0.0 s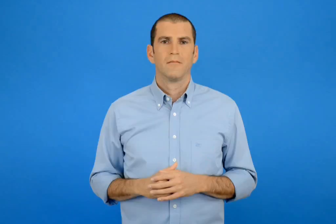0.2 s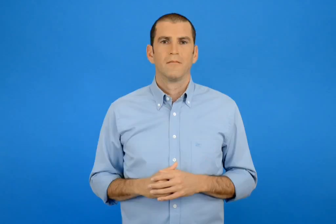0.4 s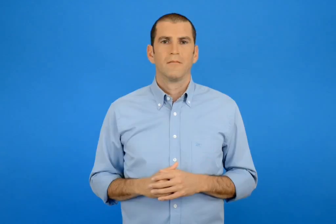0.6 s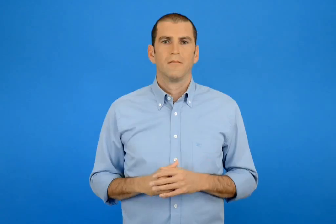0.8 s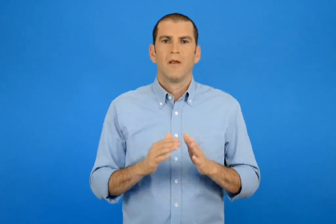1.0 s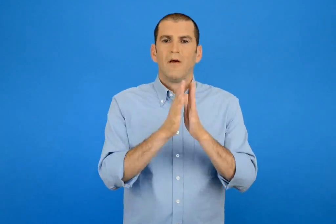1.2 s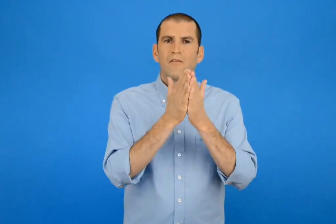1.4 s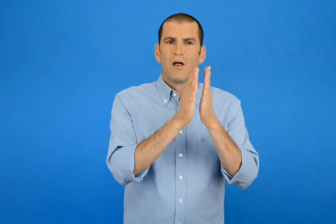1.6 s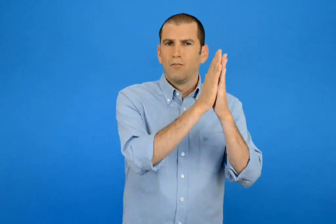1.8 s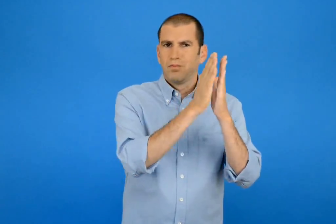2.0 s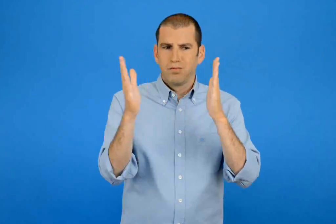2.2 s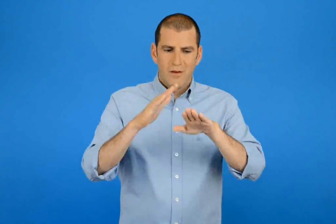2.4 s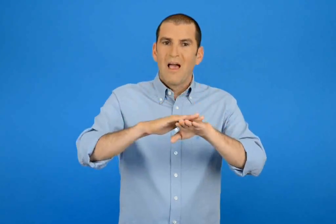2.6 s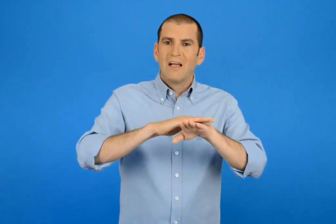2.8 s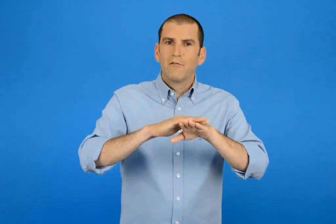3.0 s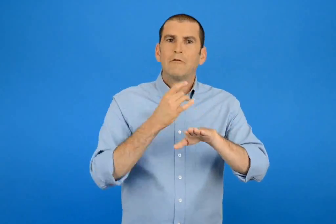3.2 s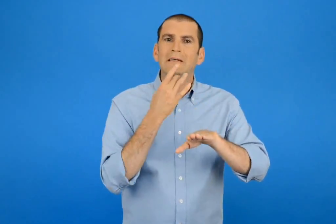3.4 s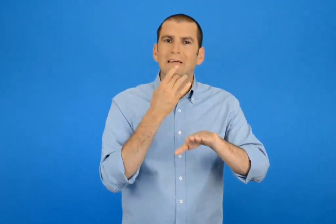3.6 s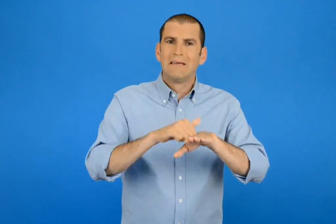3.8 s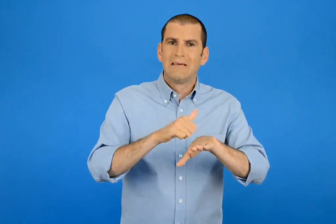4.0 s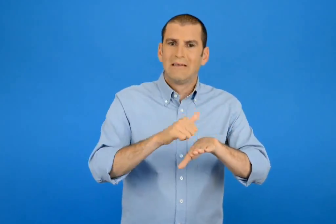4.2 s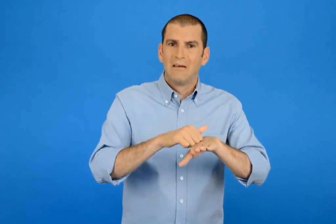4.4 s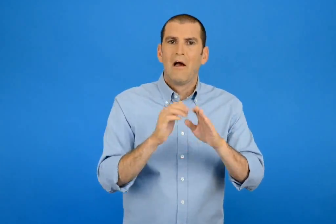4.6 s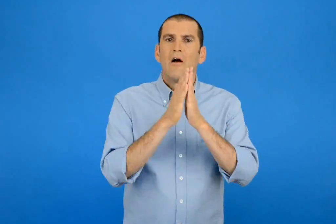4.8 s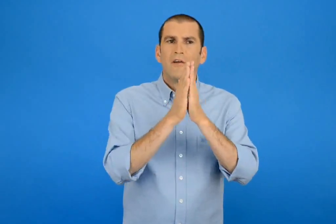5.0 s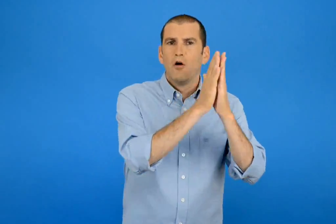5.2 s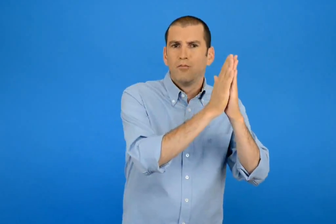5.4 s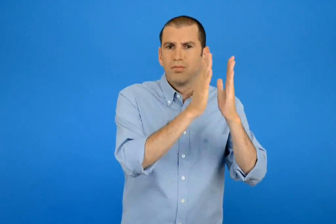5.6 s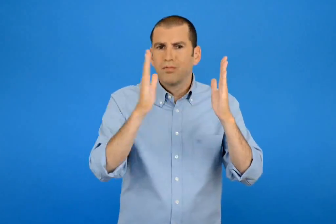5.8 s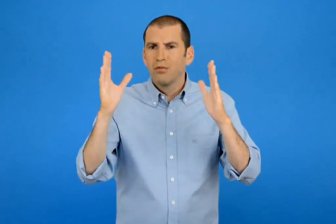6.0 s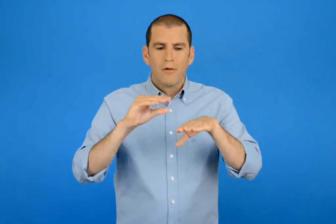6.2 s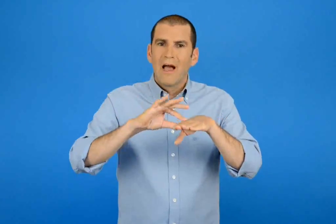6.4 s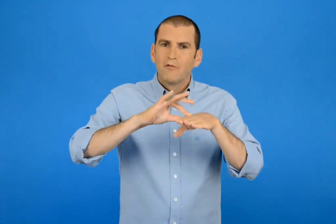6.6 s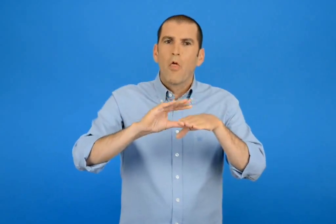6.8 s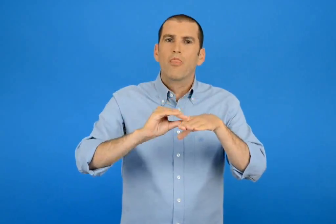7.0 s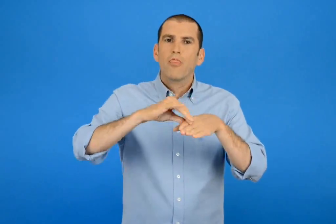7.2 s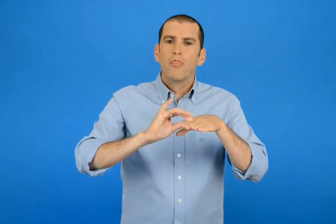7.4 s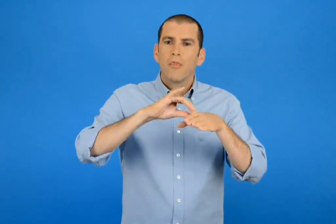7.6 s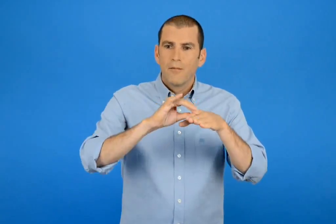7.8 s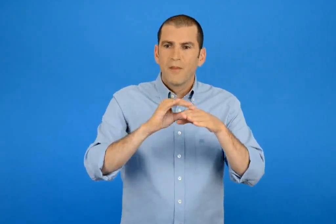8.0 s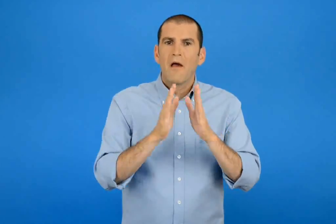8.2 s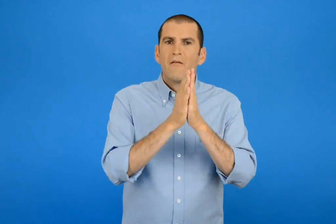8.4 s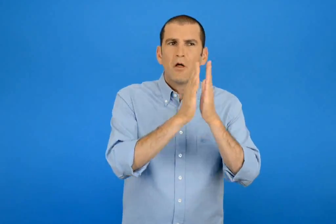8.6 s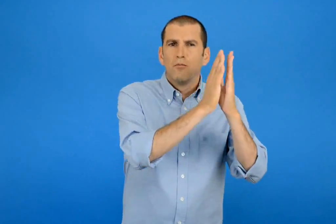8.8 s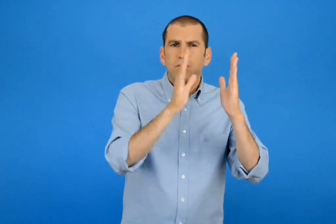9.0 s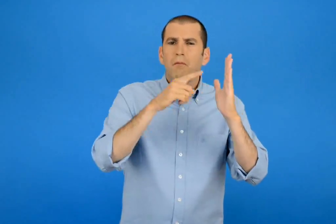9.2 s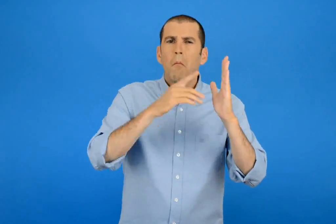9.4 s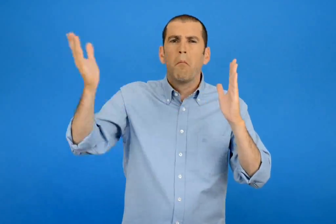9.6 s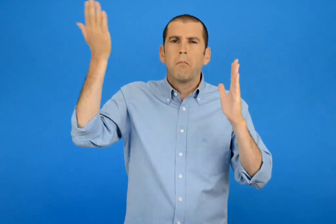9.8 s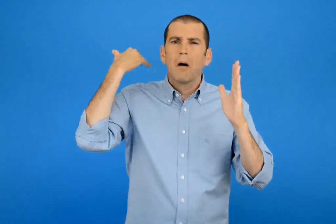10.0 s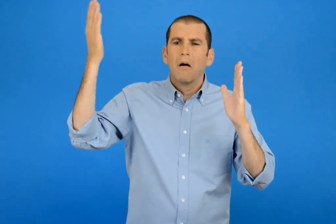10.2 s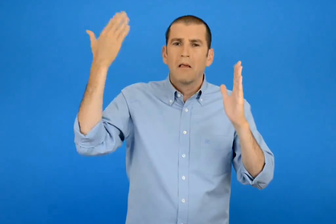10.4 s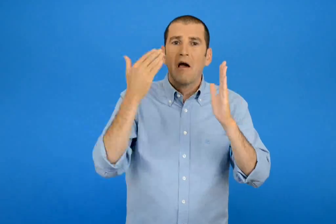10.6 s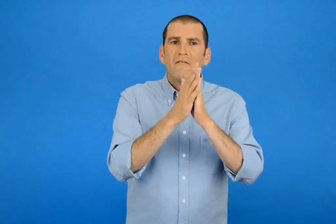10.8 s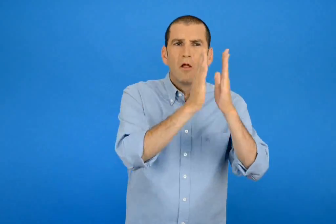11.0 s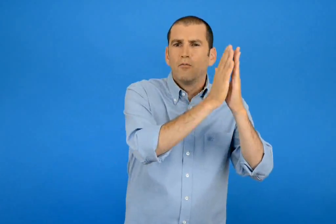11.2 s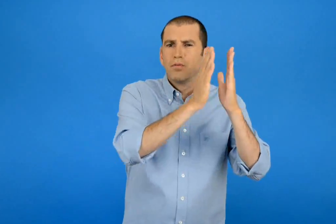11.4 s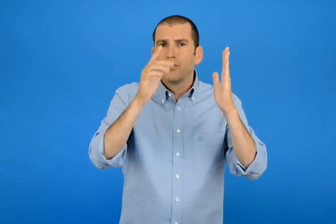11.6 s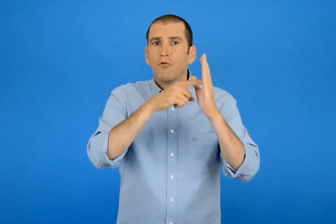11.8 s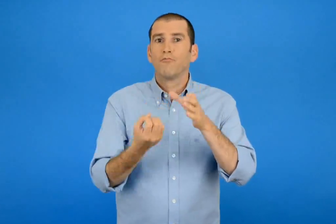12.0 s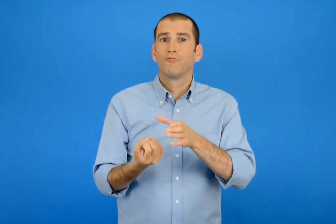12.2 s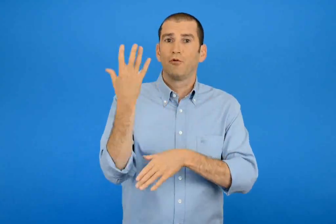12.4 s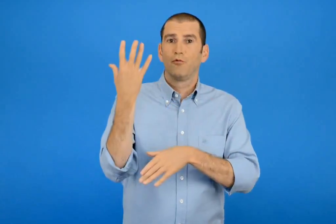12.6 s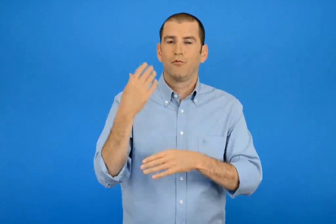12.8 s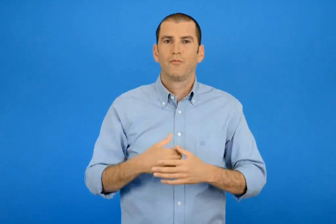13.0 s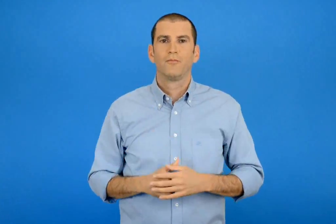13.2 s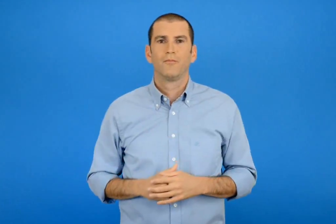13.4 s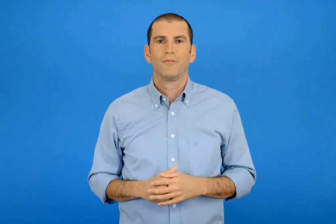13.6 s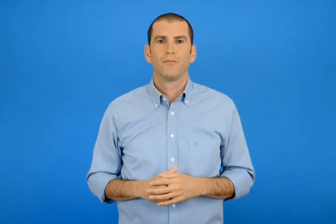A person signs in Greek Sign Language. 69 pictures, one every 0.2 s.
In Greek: βιβλία με σκληρό εξώφυλλο και βιβλία με μαλακό εξώφυλλο βιβλία παλιά και βιβλία καινούρια
